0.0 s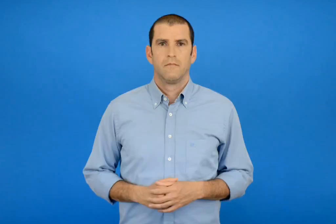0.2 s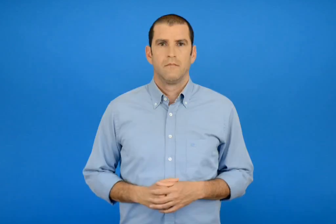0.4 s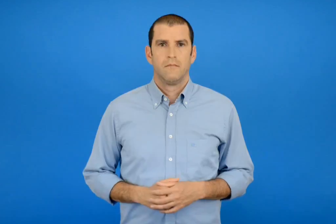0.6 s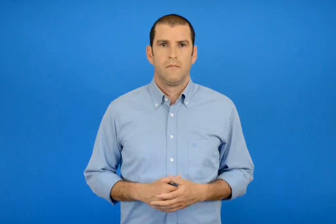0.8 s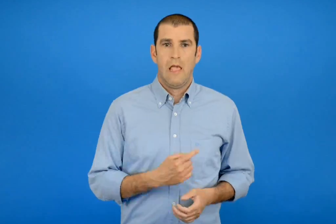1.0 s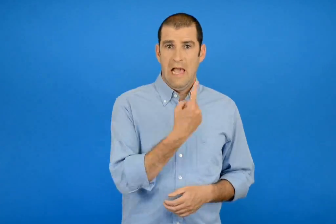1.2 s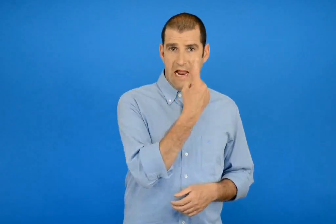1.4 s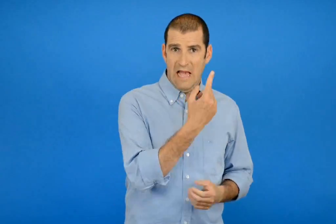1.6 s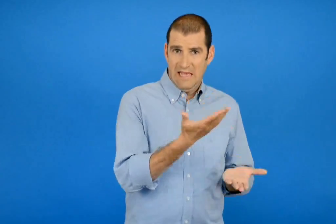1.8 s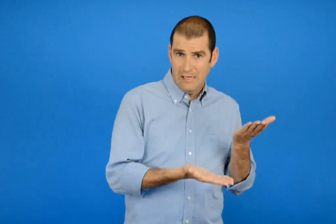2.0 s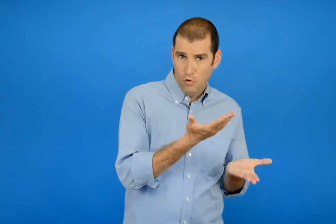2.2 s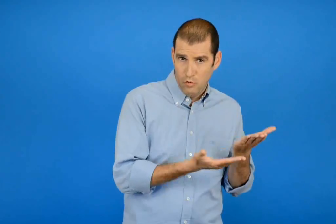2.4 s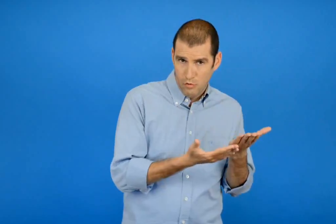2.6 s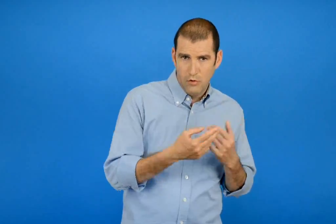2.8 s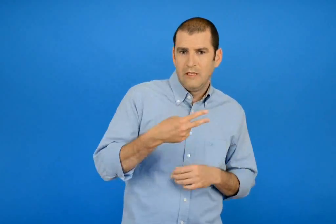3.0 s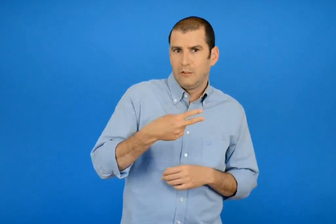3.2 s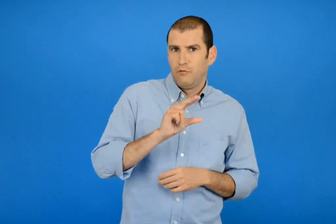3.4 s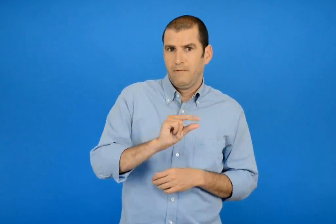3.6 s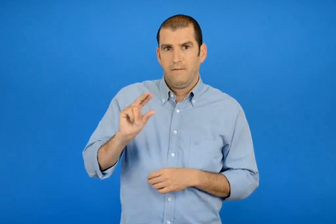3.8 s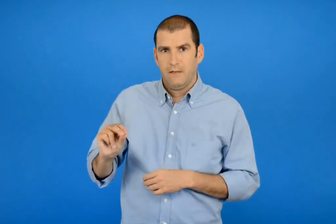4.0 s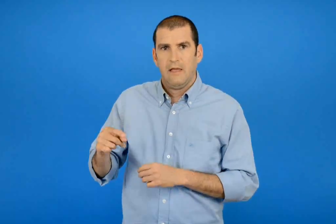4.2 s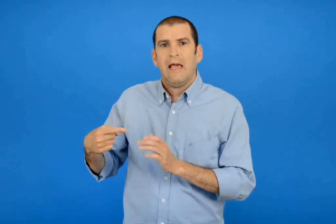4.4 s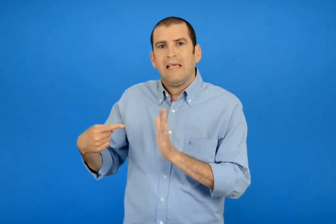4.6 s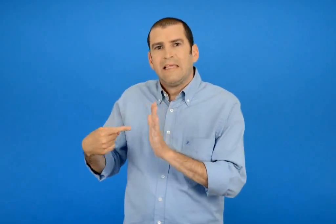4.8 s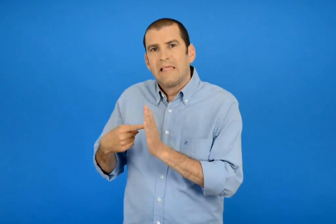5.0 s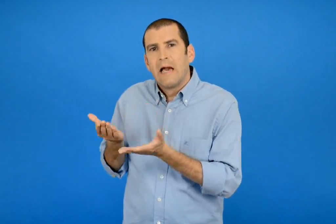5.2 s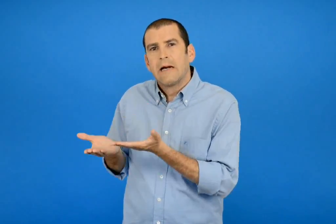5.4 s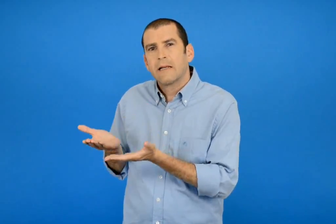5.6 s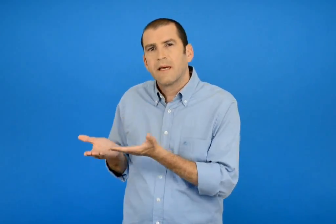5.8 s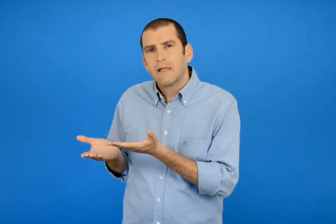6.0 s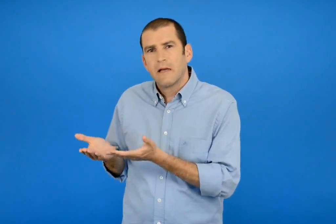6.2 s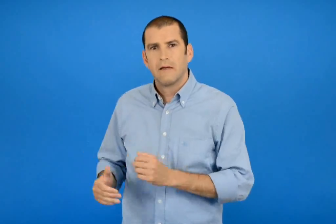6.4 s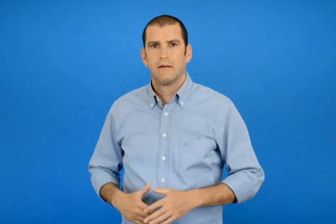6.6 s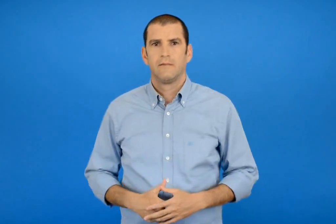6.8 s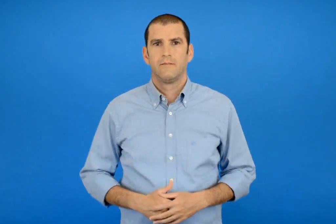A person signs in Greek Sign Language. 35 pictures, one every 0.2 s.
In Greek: 1 κιλό η ένα χιλιόγραμμο = χίλια γραμμάρια
